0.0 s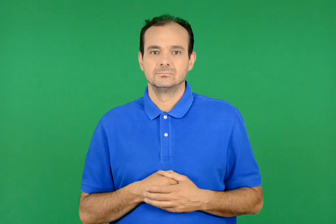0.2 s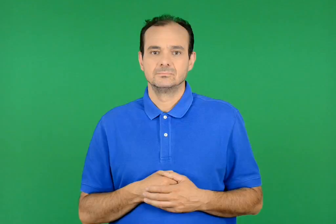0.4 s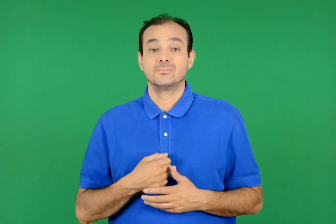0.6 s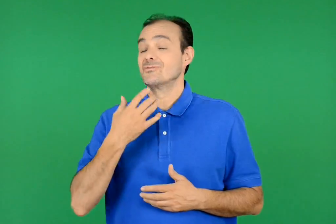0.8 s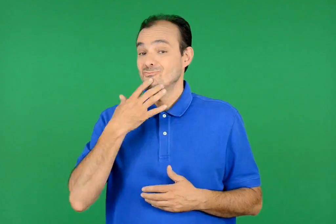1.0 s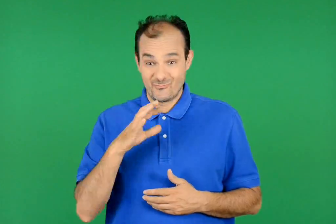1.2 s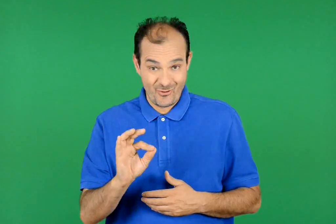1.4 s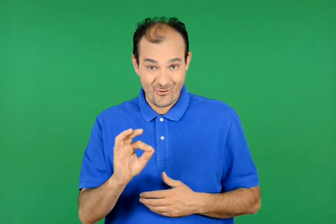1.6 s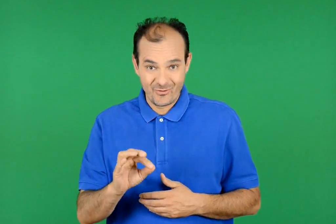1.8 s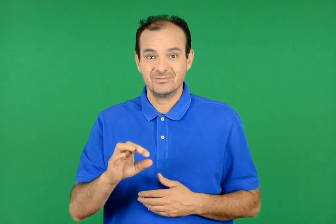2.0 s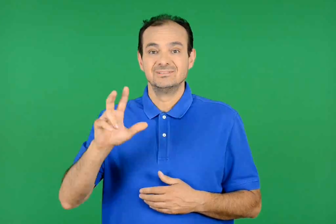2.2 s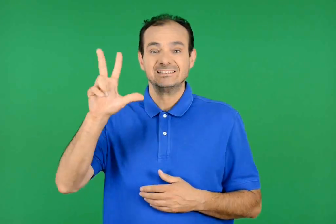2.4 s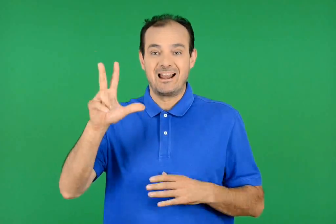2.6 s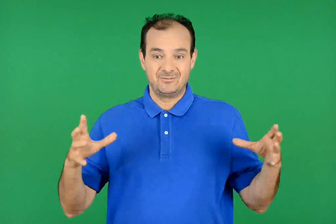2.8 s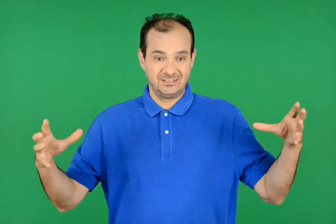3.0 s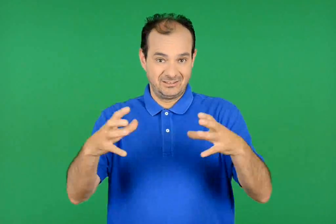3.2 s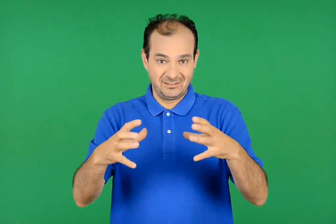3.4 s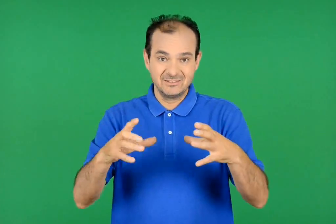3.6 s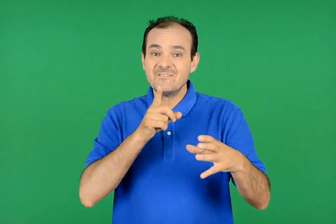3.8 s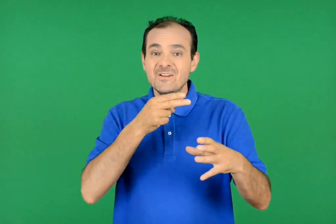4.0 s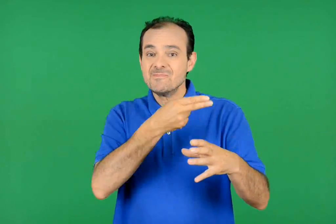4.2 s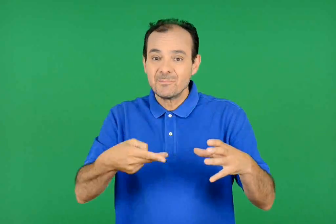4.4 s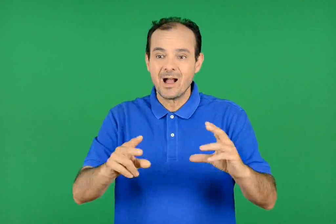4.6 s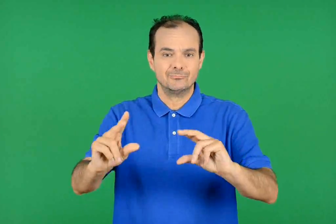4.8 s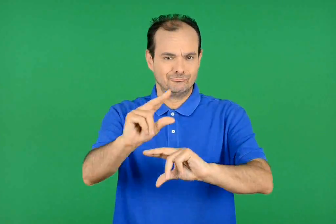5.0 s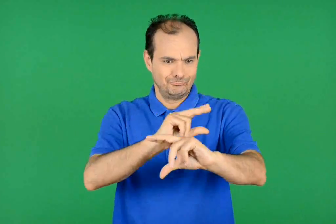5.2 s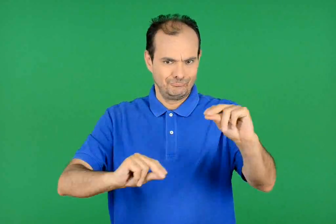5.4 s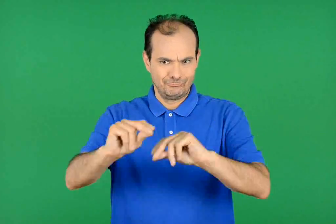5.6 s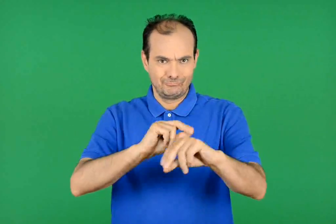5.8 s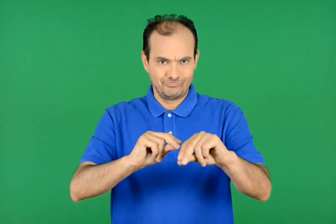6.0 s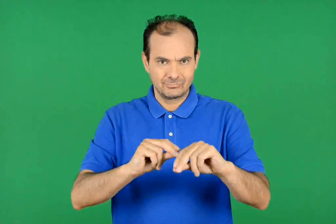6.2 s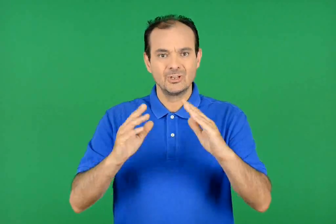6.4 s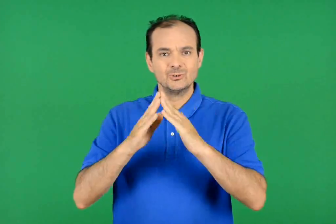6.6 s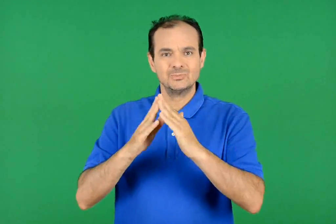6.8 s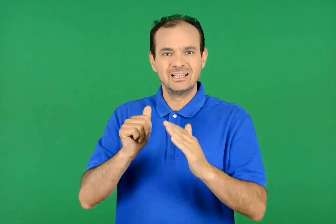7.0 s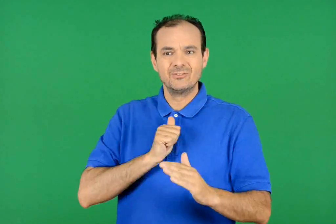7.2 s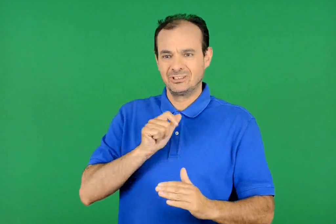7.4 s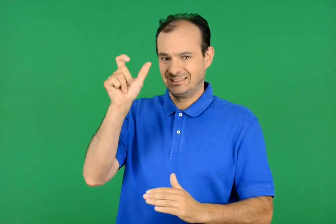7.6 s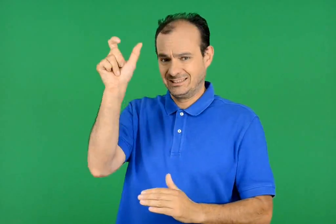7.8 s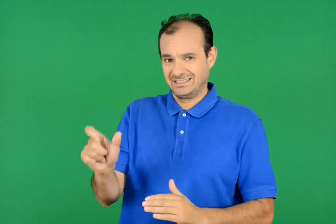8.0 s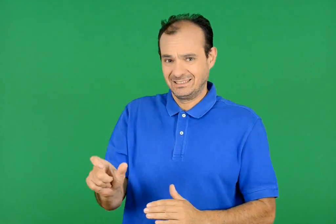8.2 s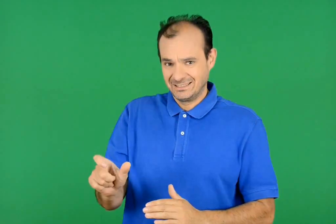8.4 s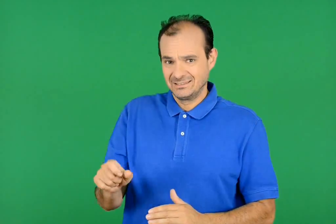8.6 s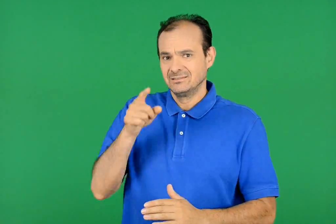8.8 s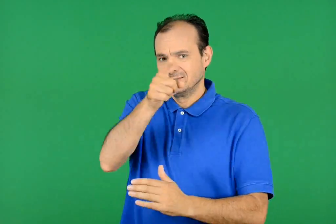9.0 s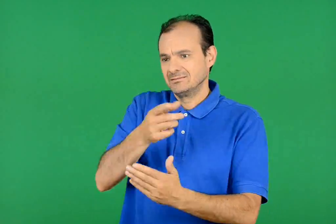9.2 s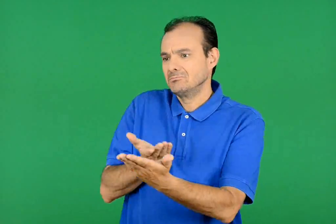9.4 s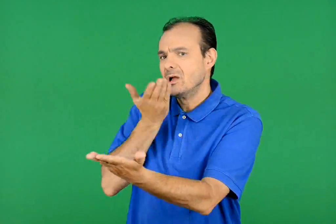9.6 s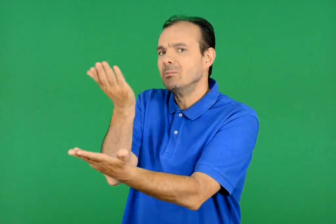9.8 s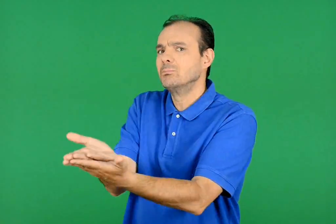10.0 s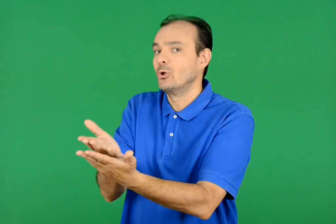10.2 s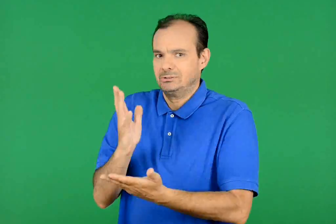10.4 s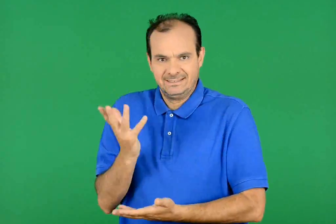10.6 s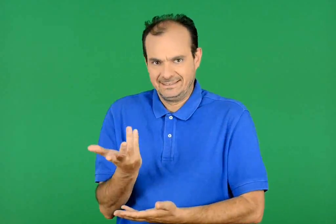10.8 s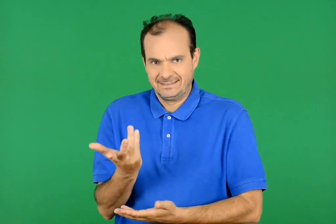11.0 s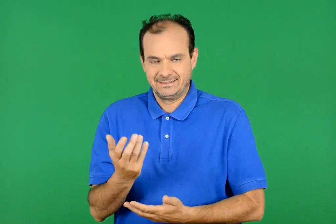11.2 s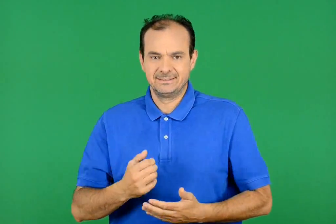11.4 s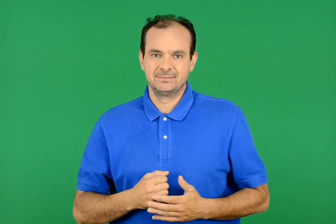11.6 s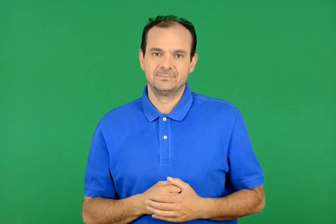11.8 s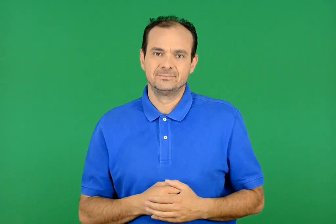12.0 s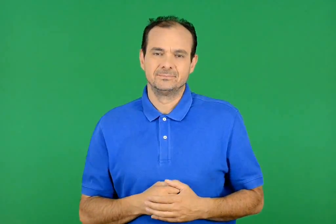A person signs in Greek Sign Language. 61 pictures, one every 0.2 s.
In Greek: για αυτόν τον λόγο κάνετε γενική συνέλευση και συζητάτε το θέμα . τι θα προτείνετε στον ιδιοκτήτη του σπιτιού ;
